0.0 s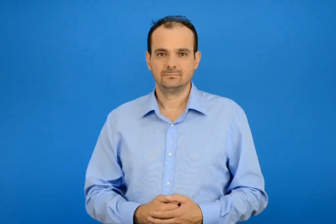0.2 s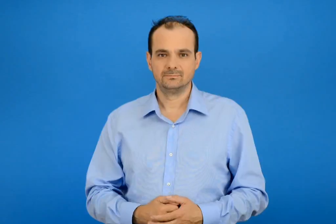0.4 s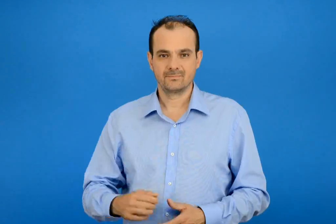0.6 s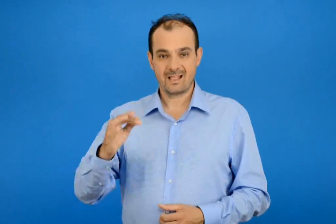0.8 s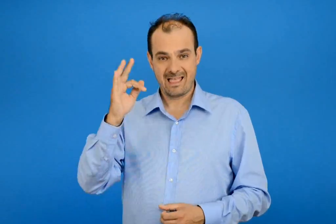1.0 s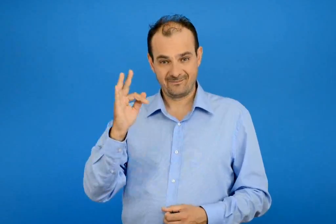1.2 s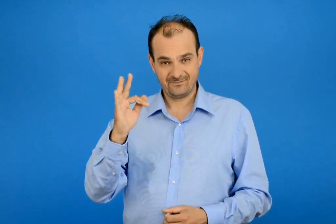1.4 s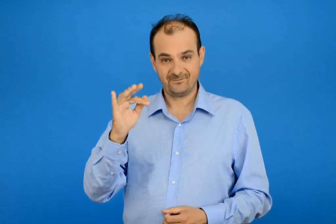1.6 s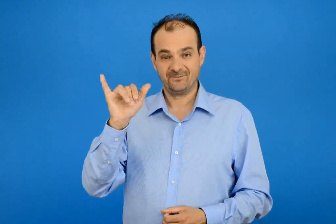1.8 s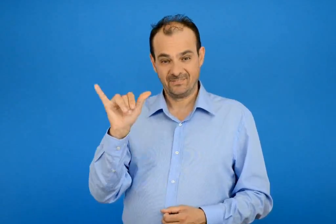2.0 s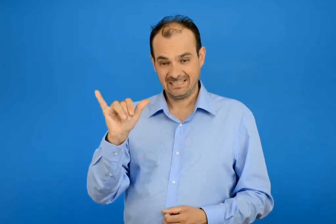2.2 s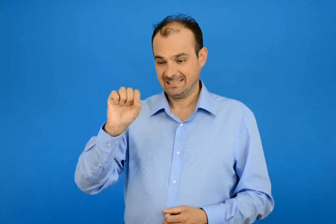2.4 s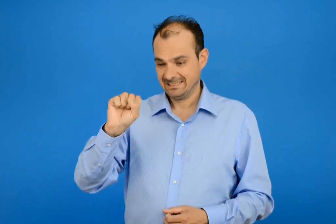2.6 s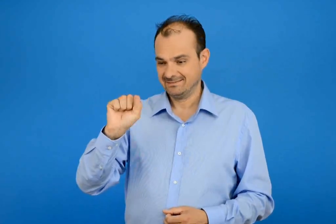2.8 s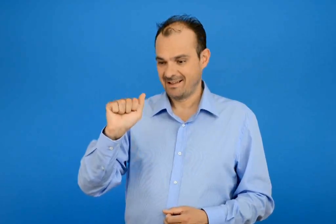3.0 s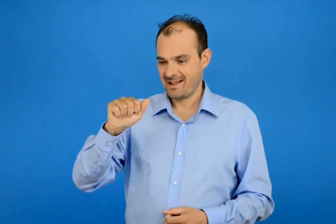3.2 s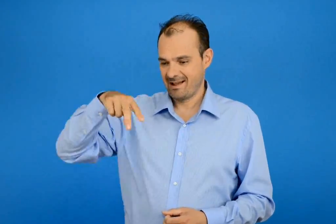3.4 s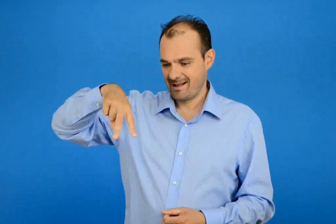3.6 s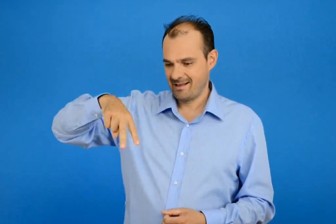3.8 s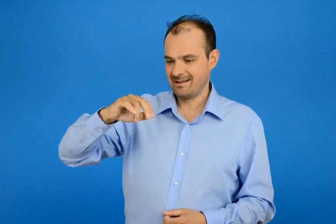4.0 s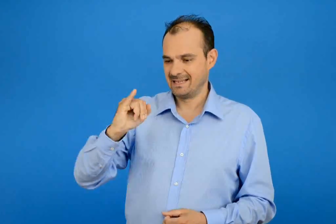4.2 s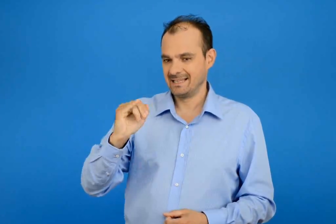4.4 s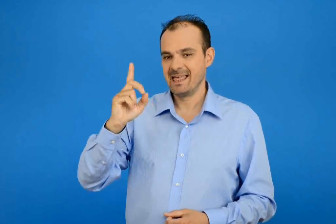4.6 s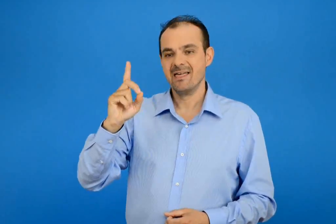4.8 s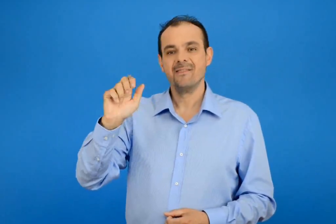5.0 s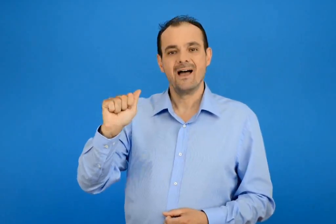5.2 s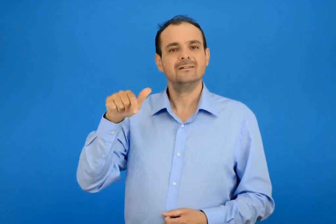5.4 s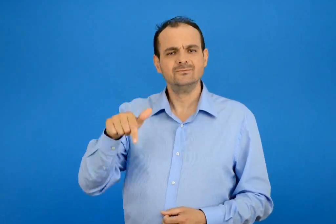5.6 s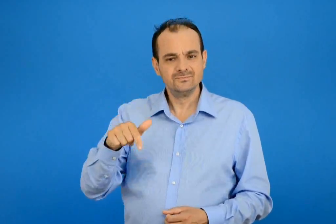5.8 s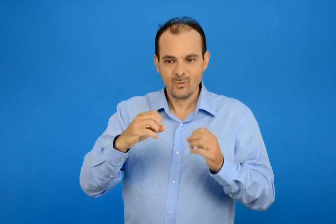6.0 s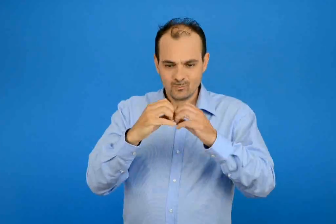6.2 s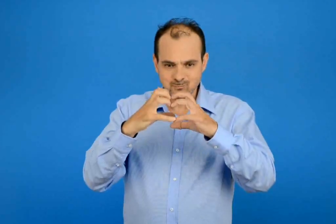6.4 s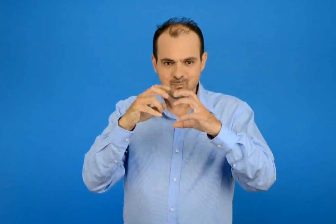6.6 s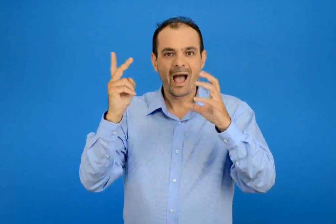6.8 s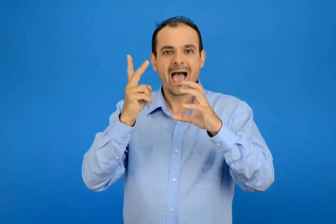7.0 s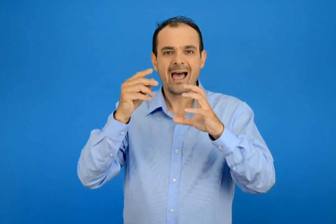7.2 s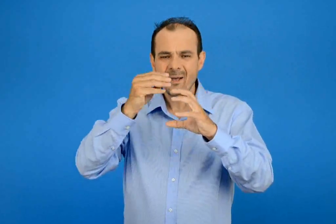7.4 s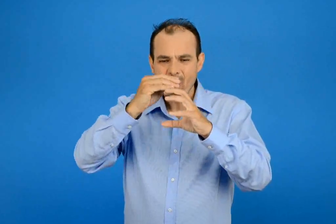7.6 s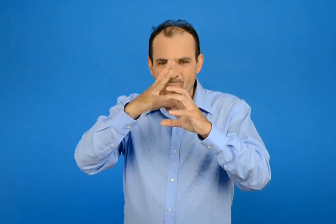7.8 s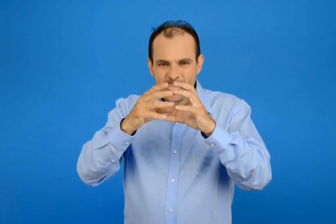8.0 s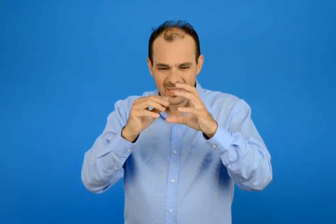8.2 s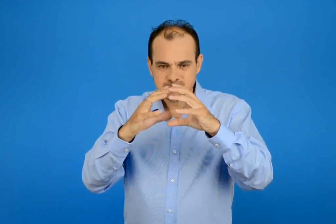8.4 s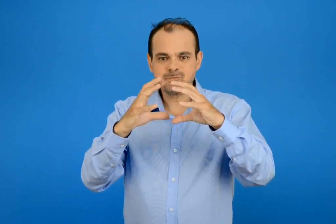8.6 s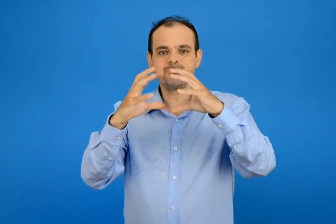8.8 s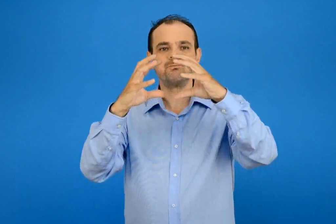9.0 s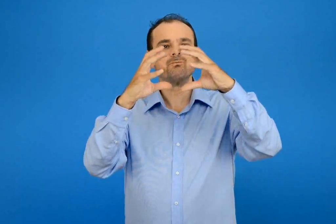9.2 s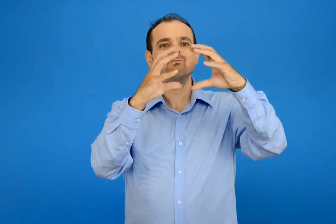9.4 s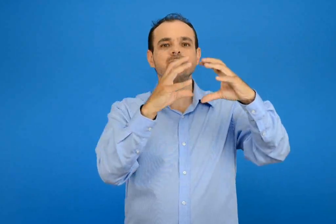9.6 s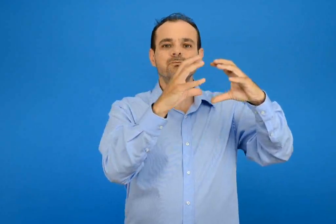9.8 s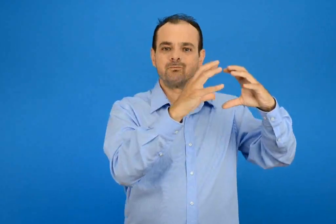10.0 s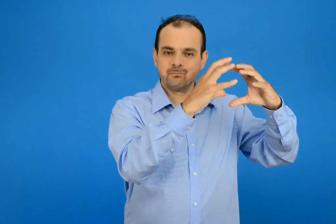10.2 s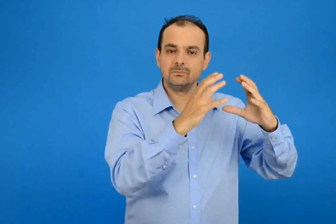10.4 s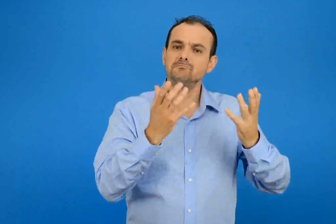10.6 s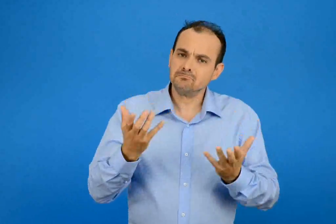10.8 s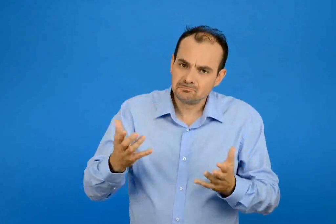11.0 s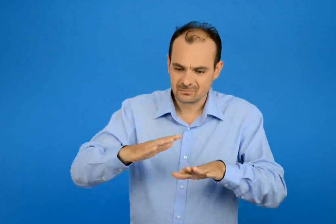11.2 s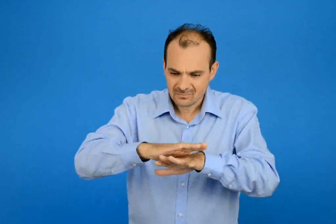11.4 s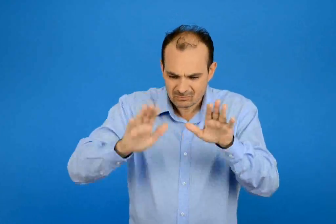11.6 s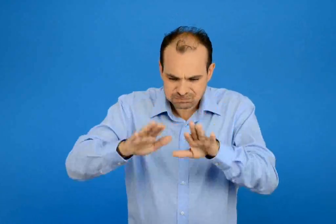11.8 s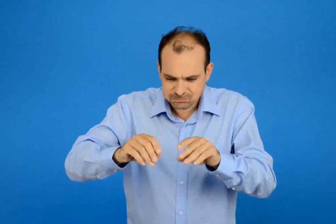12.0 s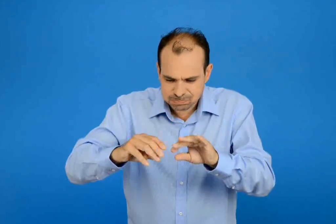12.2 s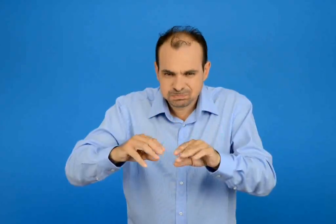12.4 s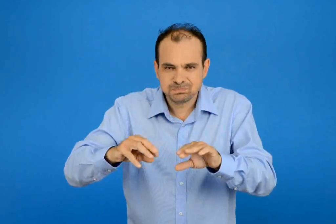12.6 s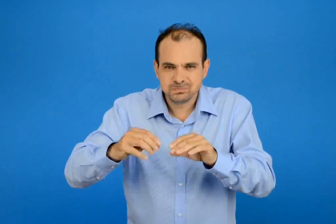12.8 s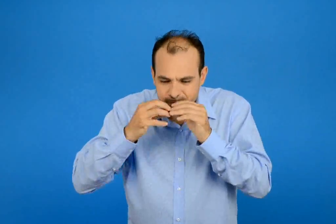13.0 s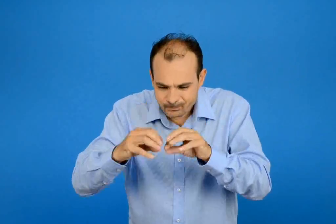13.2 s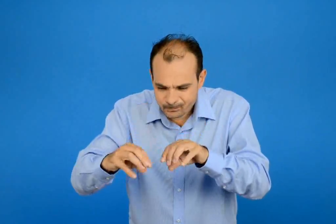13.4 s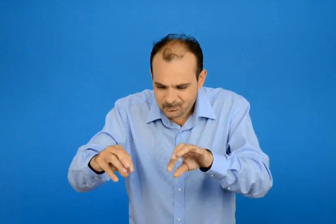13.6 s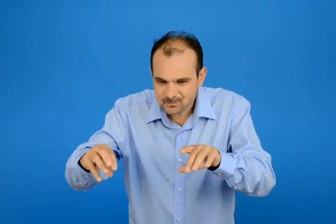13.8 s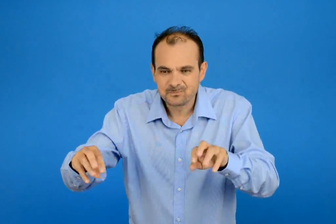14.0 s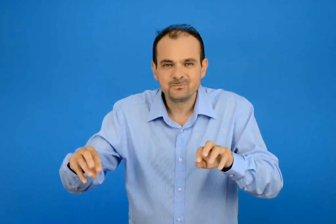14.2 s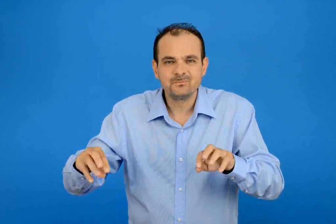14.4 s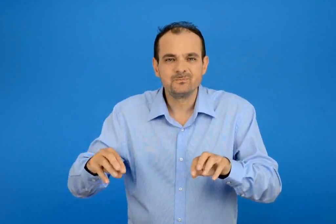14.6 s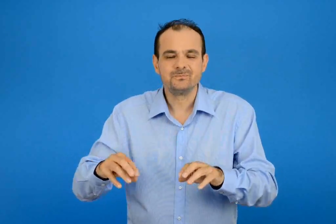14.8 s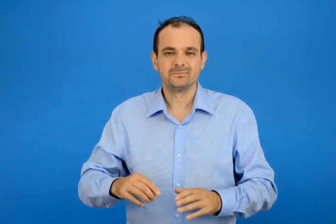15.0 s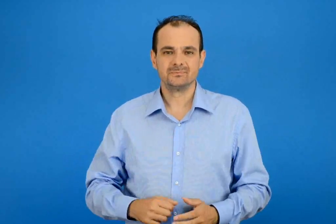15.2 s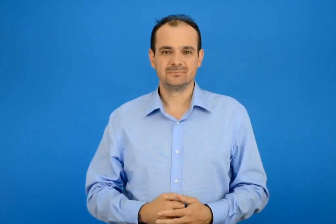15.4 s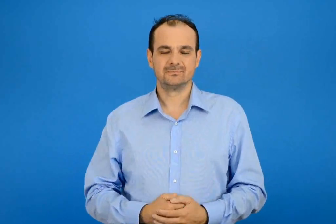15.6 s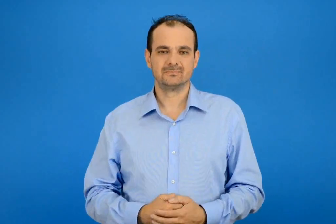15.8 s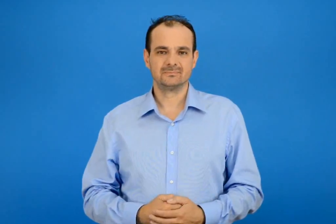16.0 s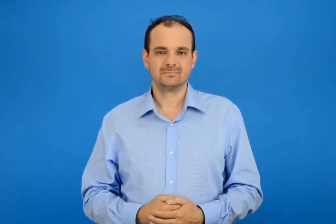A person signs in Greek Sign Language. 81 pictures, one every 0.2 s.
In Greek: φυσαλίδα είναι φούσκα αέρα μέσα σε κάποιο υγρό μπουρμπουλίθρα
